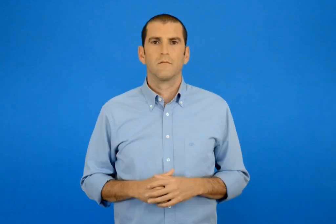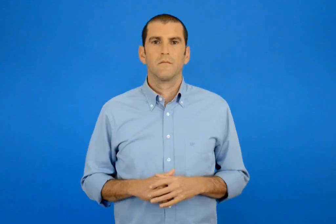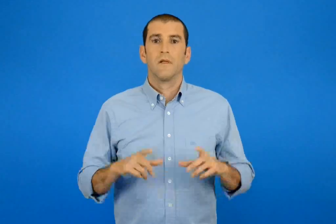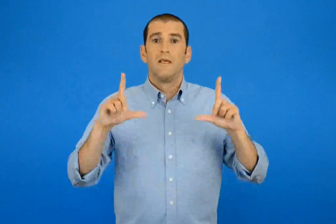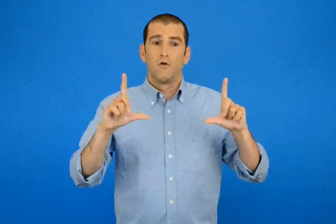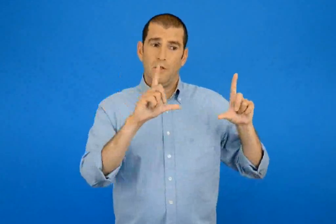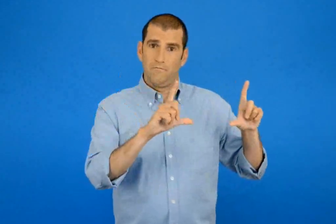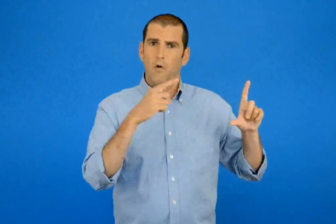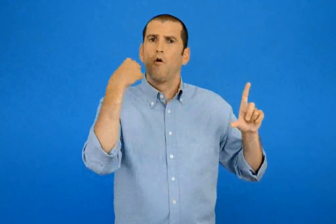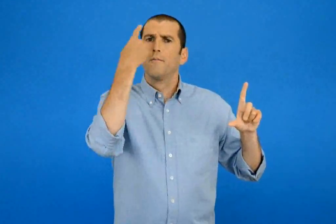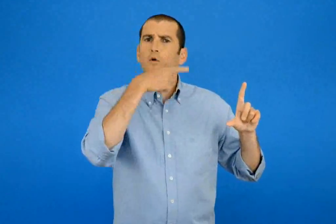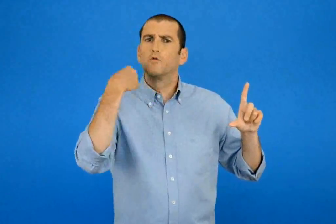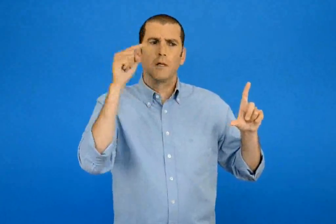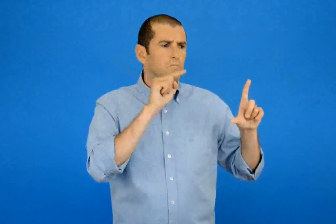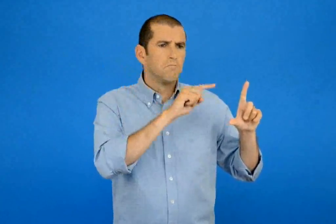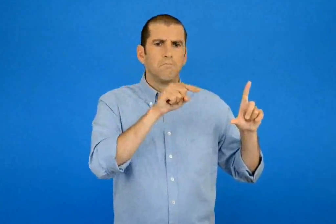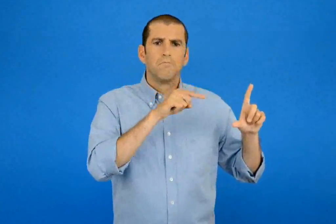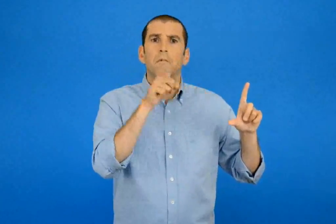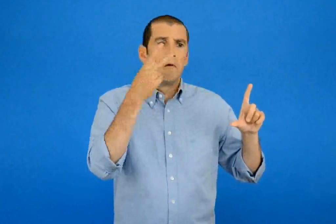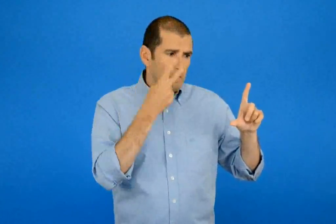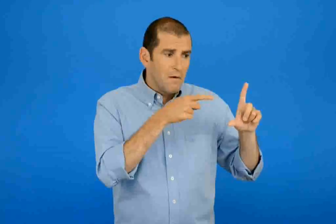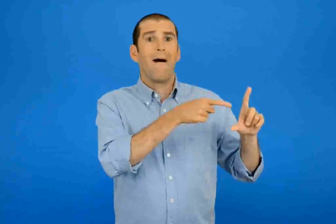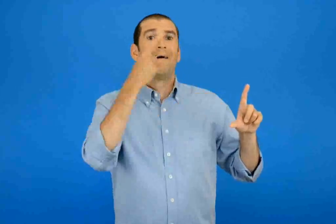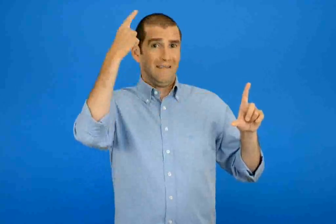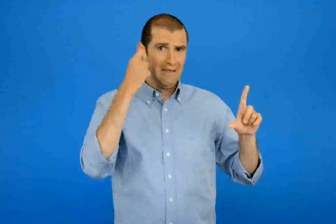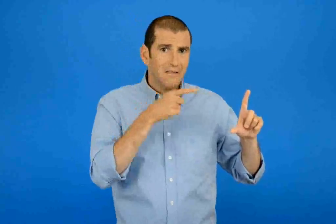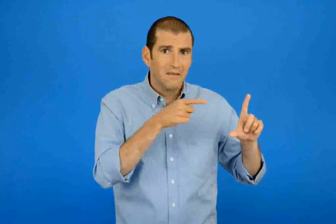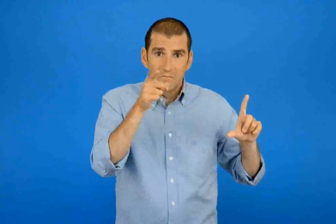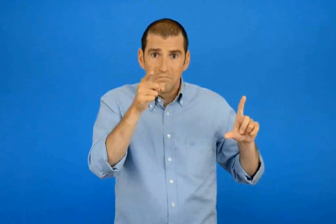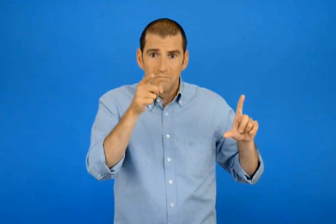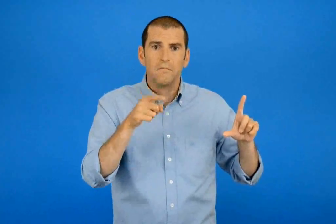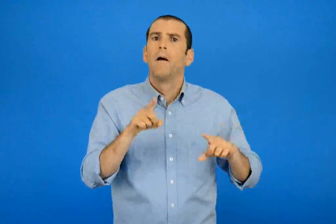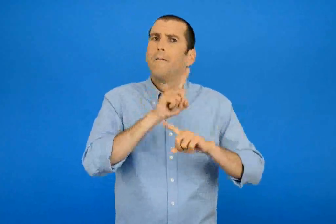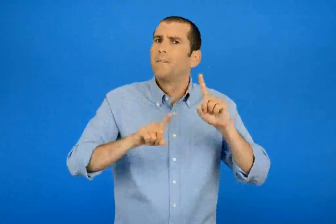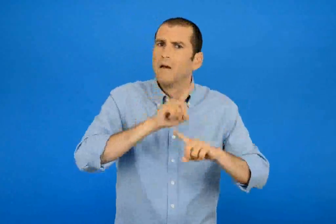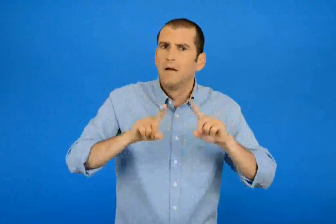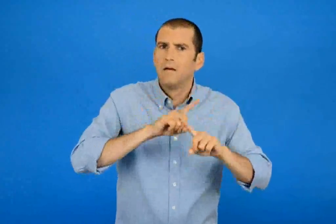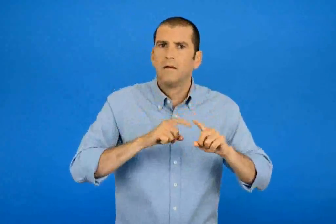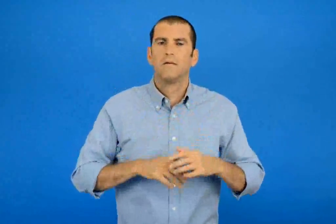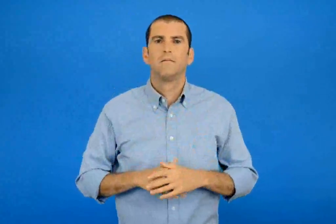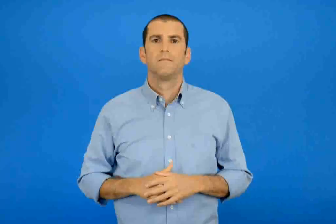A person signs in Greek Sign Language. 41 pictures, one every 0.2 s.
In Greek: βλέπεις κάποιά πρόσωπα που ξέρεις ; ποιά είναι αυτά ;
